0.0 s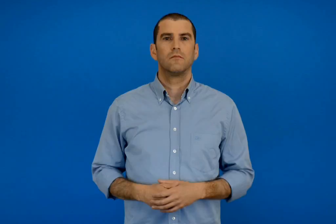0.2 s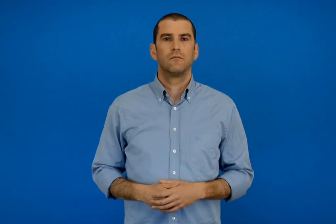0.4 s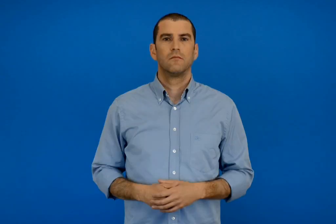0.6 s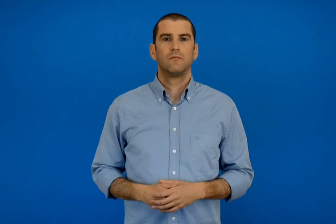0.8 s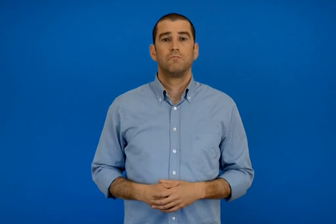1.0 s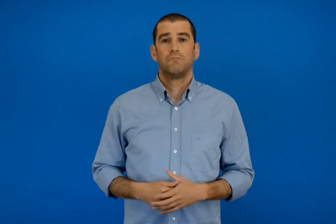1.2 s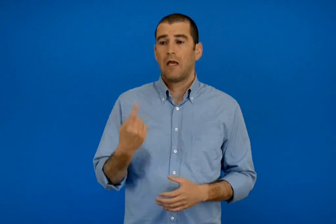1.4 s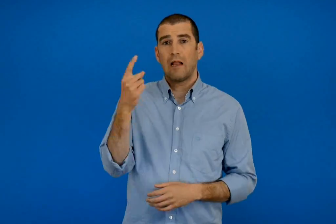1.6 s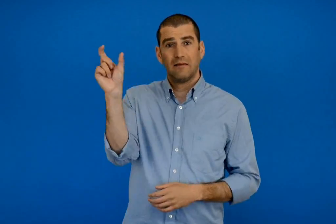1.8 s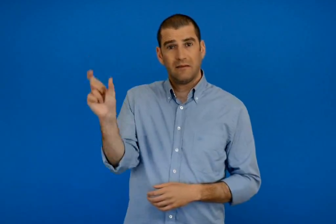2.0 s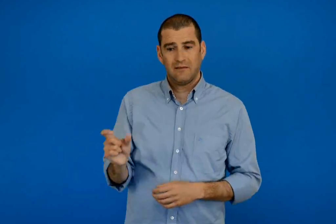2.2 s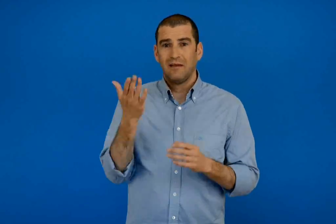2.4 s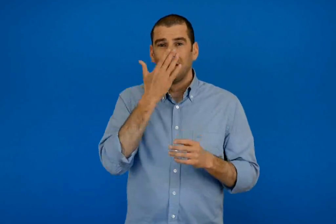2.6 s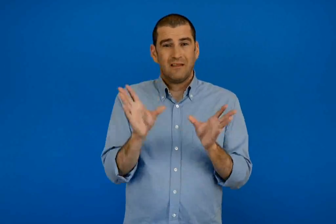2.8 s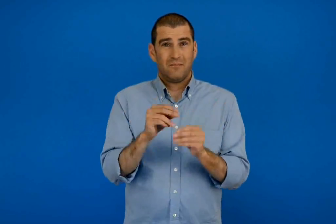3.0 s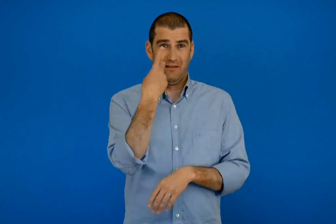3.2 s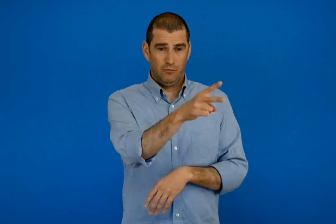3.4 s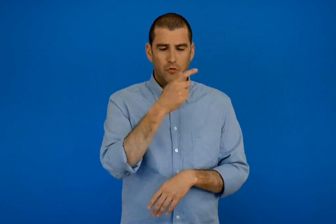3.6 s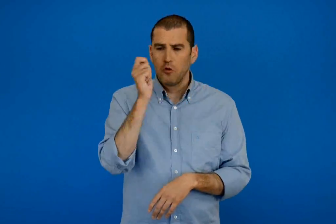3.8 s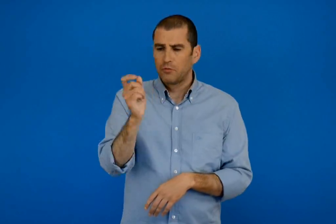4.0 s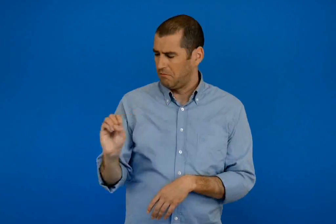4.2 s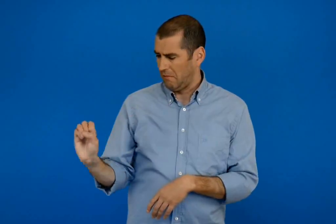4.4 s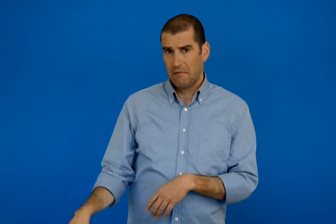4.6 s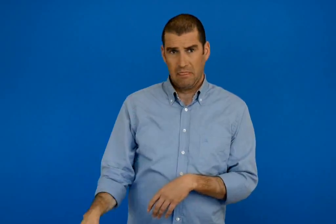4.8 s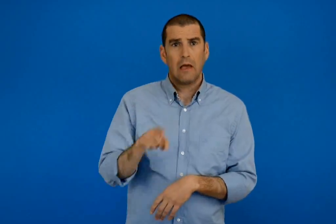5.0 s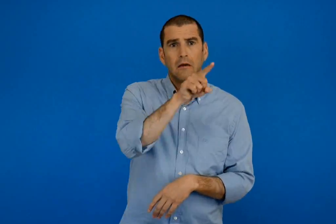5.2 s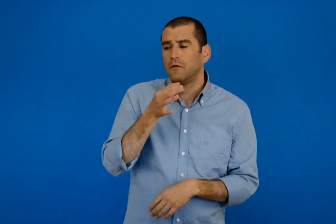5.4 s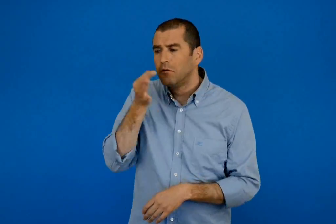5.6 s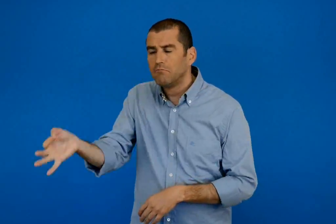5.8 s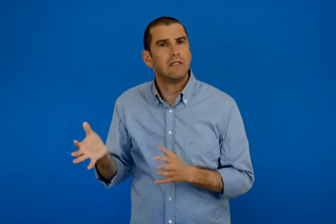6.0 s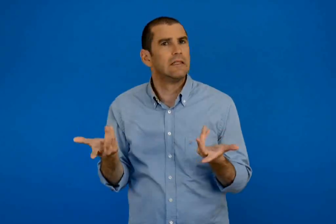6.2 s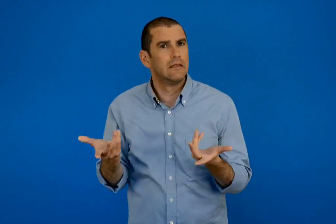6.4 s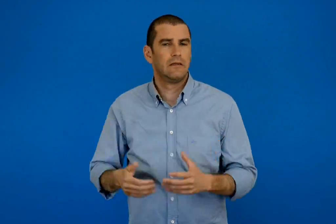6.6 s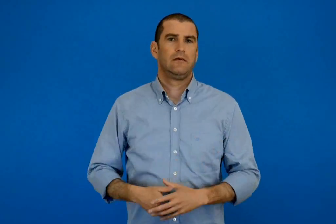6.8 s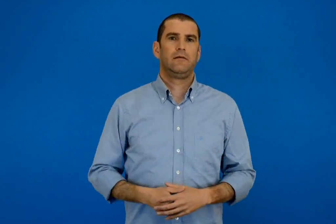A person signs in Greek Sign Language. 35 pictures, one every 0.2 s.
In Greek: τι θα έλεγες σε έναν συμμαθητή σου που πετάει τα σκουπίδια κάτω ;
